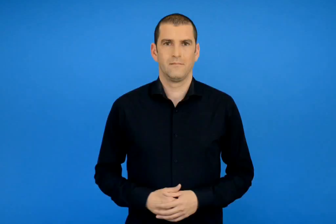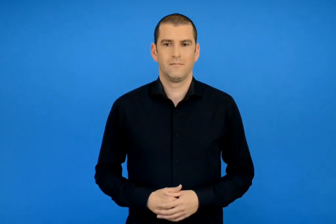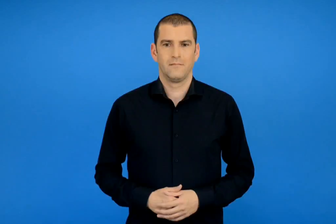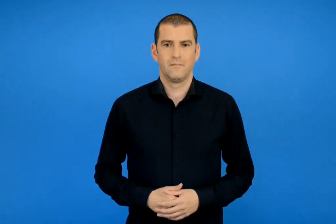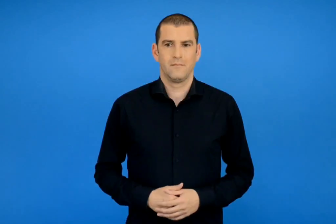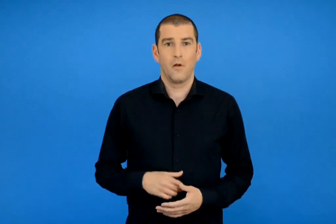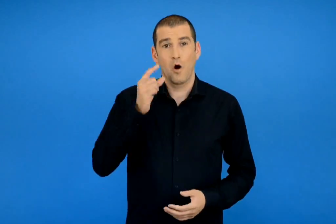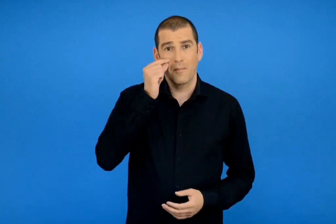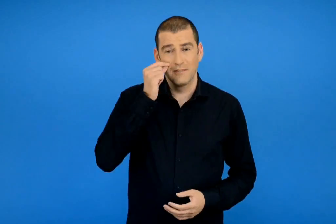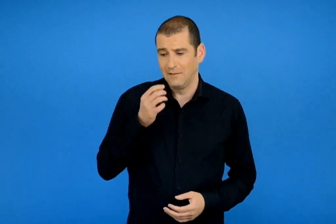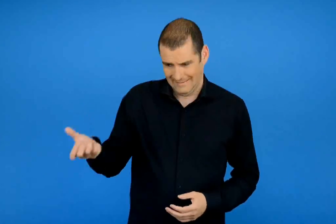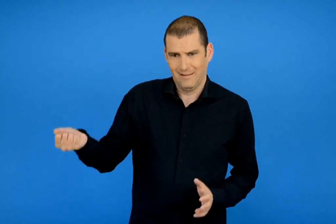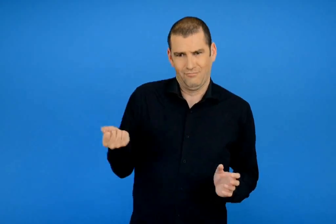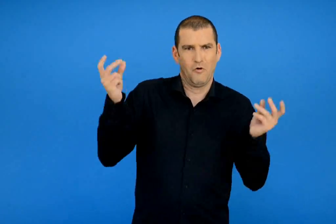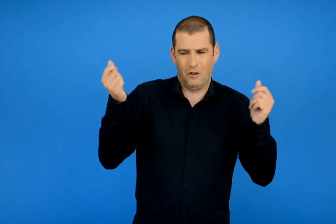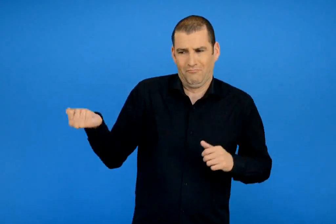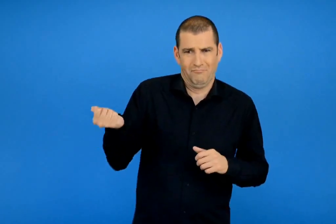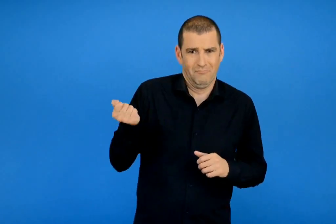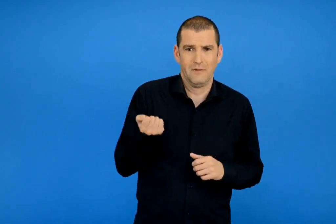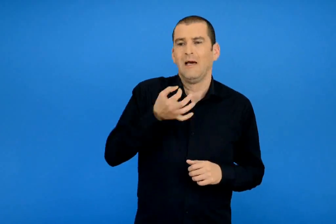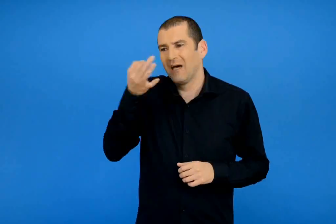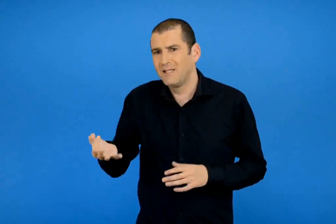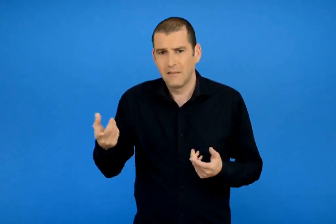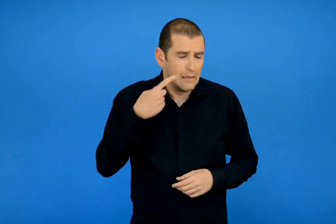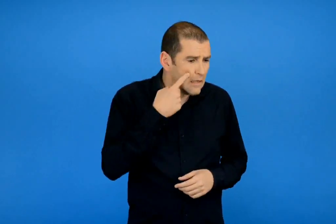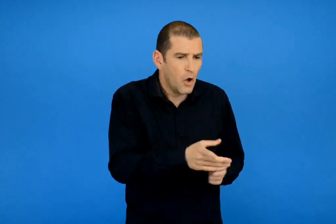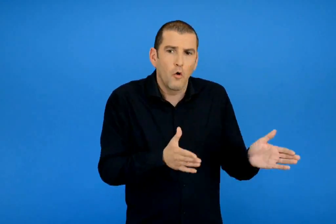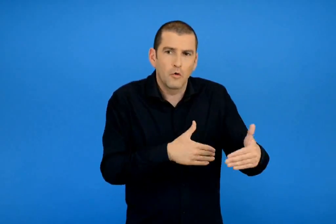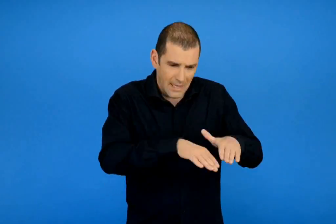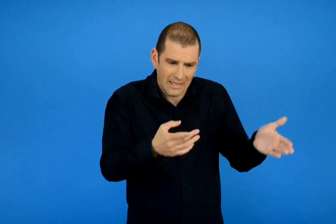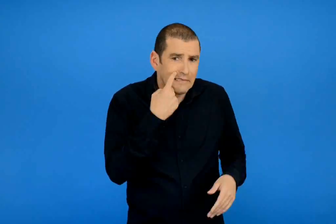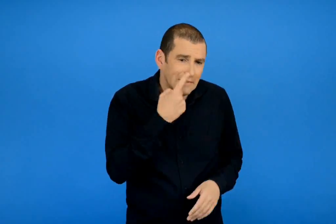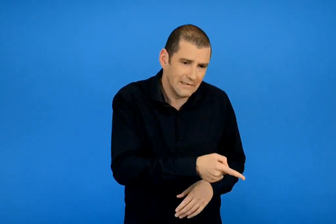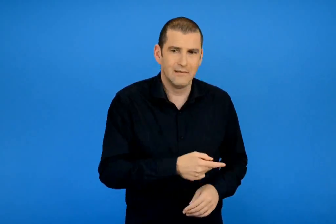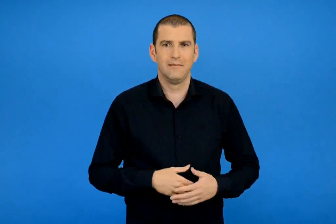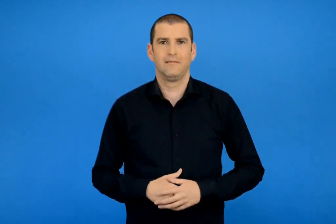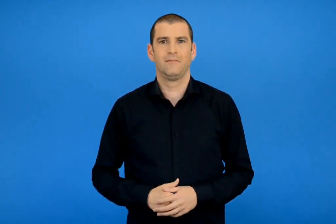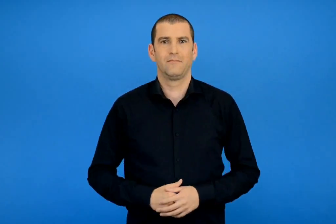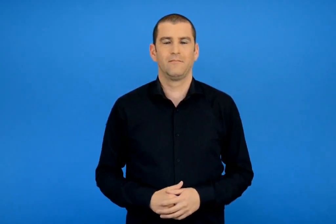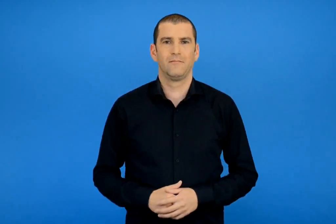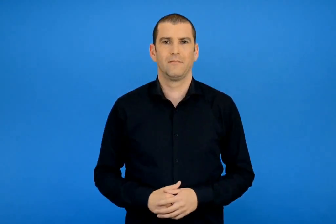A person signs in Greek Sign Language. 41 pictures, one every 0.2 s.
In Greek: για να δούμε ιβάν άνοιξε το κουτί είπε ο πατέρας και τον παρέσυρε χορεύοντας μαζί του
